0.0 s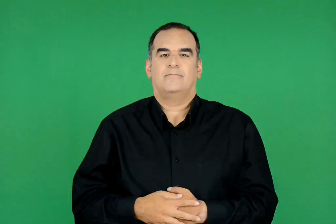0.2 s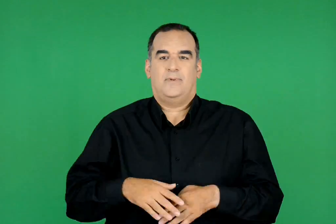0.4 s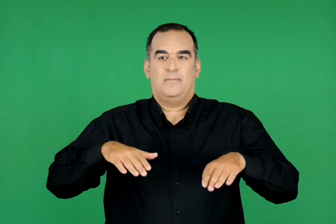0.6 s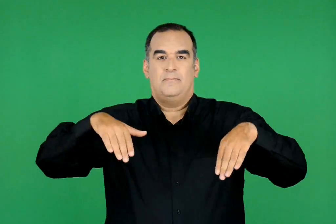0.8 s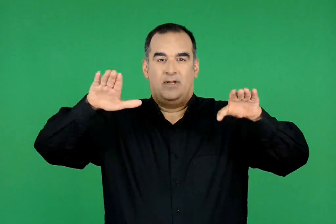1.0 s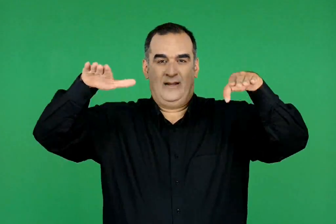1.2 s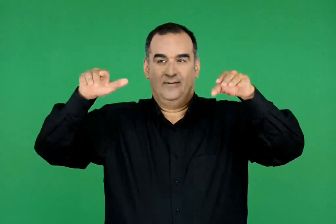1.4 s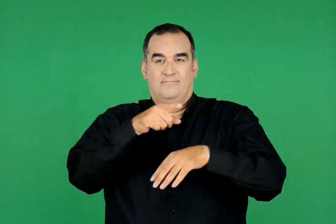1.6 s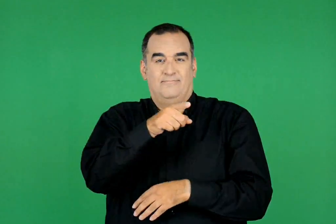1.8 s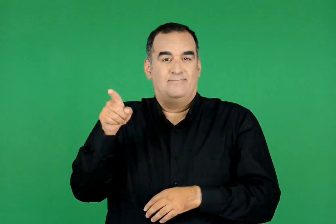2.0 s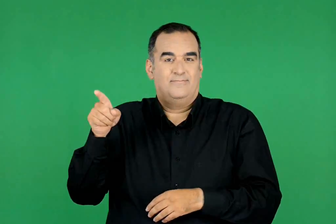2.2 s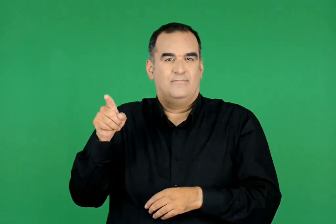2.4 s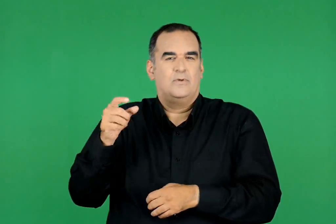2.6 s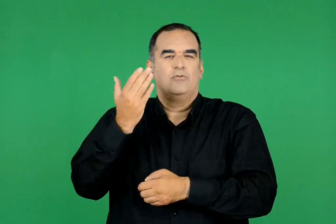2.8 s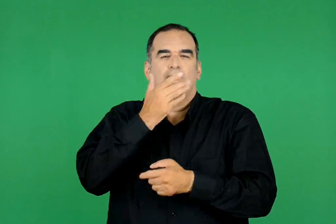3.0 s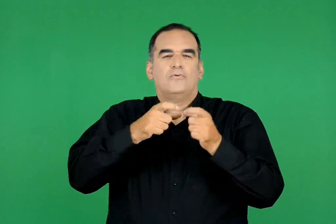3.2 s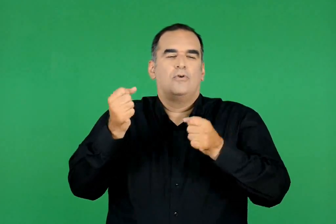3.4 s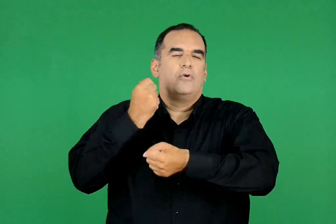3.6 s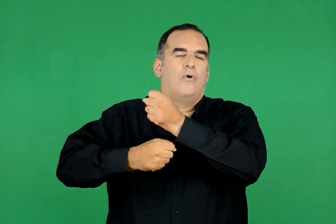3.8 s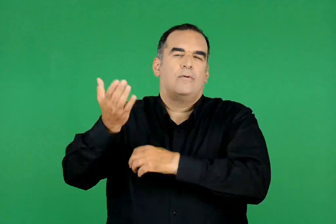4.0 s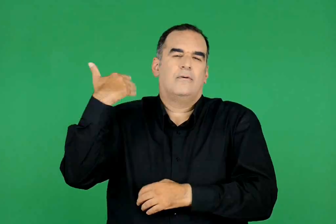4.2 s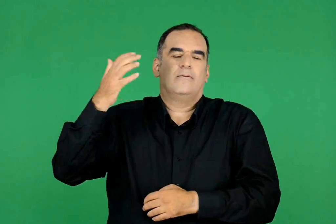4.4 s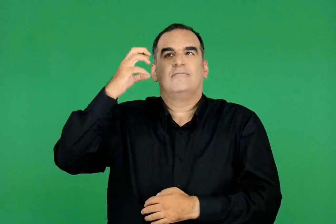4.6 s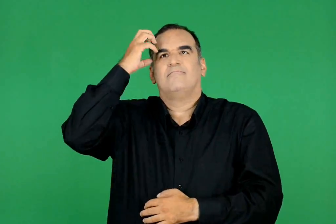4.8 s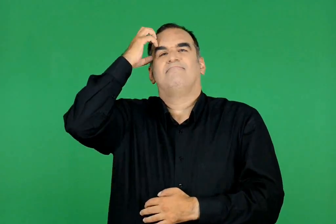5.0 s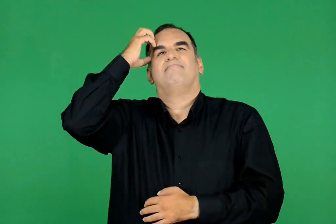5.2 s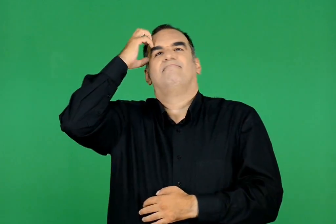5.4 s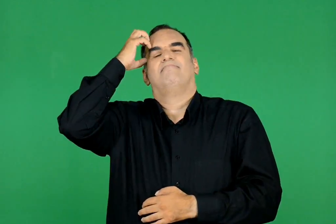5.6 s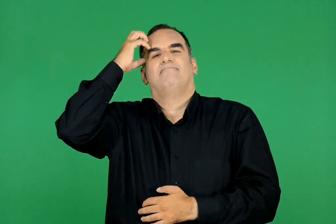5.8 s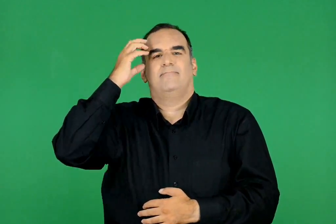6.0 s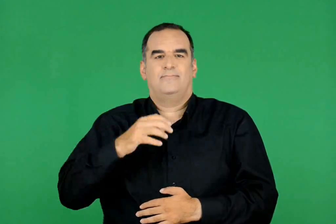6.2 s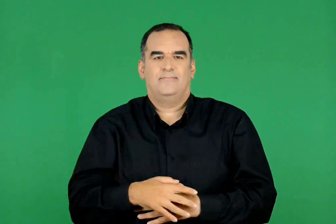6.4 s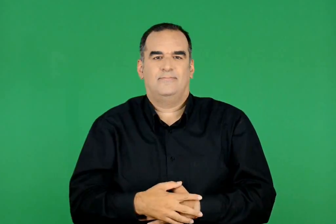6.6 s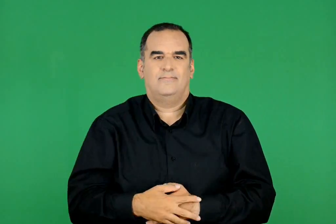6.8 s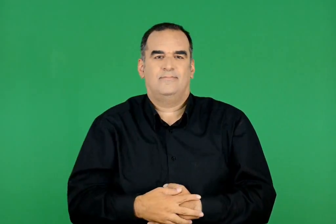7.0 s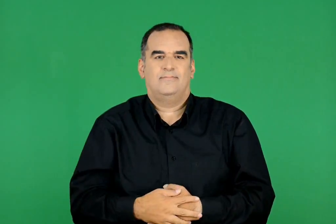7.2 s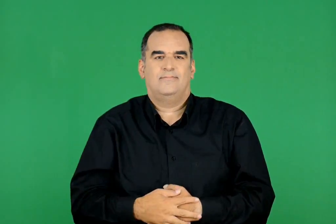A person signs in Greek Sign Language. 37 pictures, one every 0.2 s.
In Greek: οι μεγάλοι θυμούνται τα δικά τους σχολικά χρόνια
